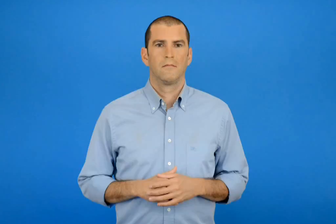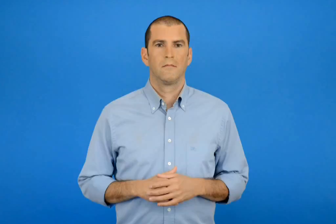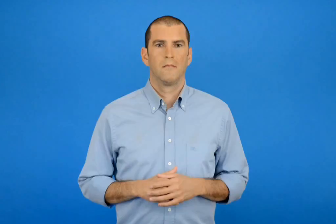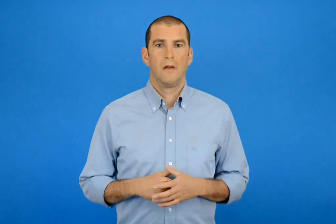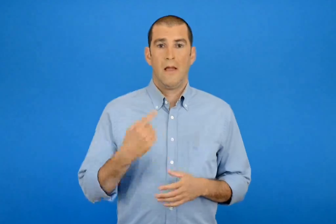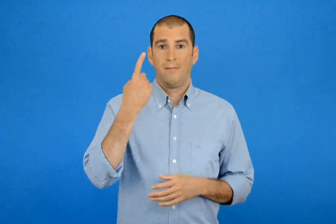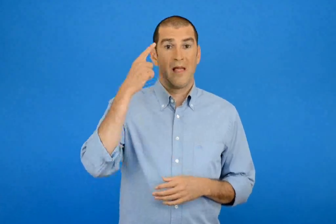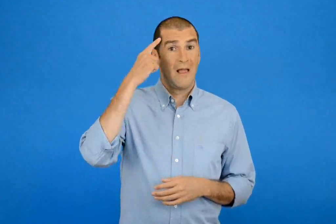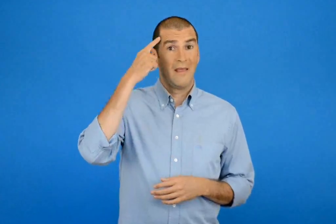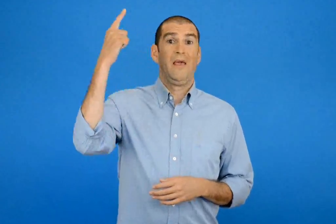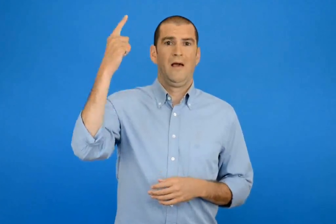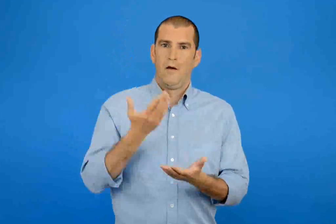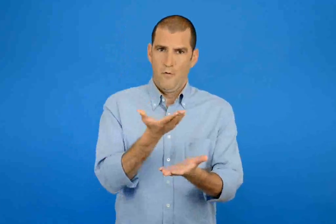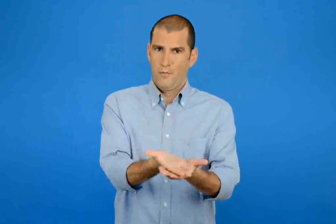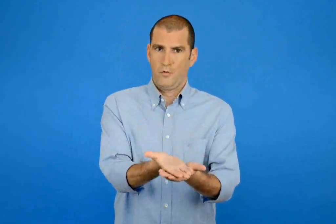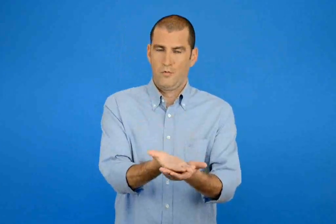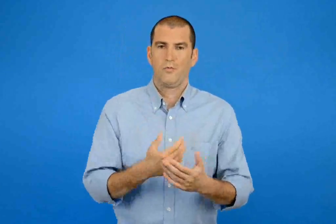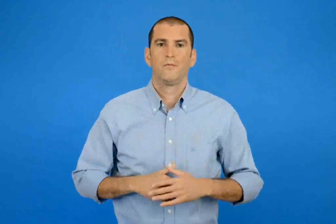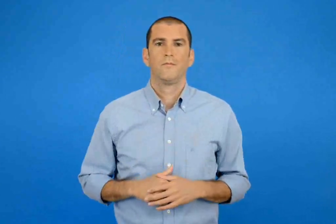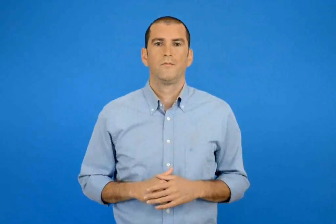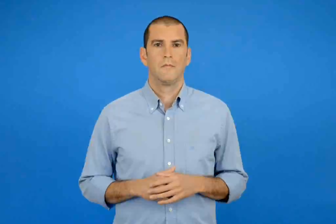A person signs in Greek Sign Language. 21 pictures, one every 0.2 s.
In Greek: προτείνω μια ιδέα
